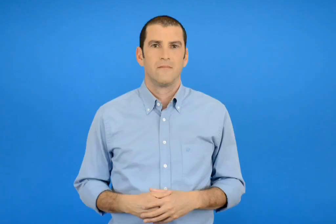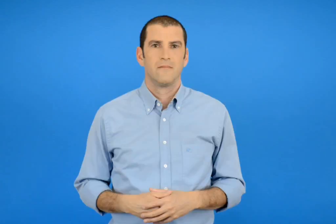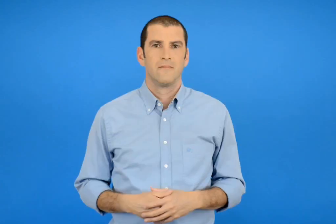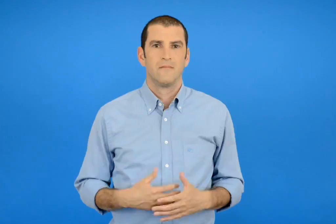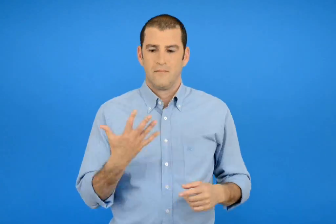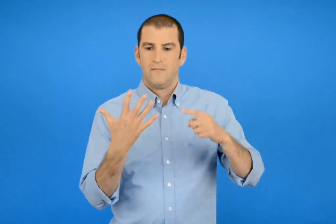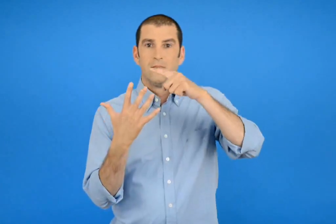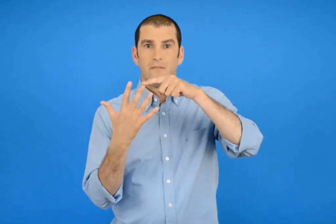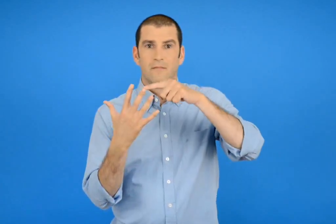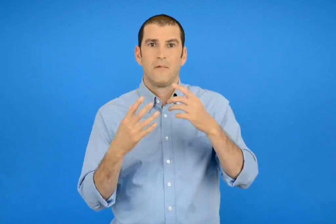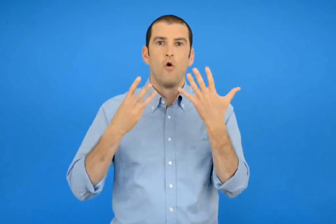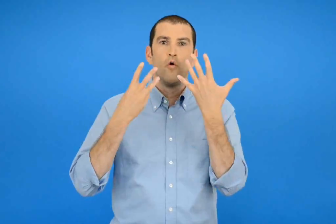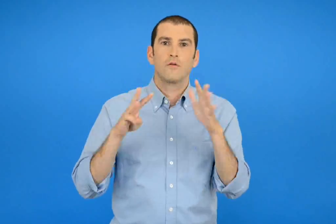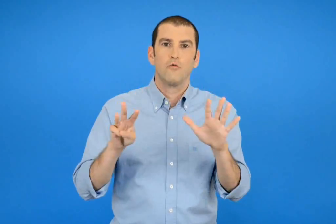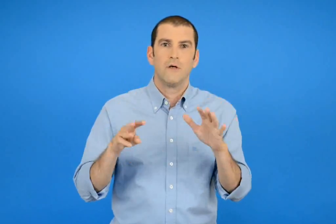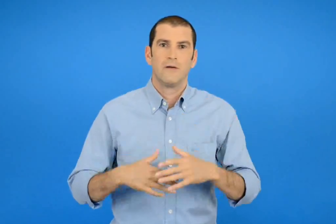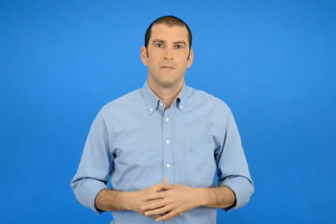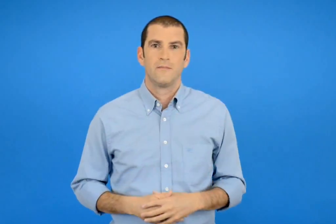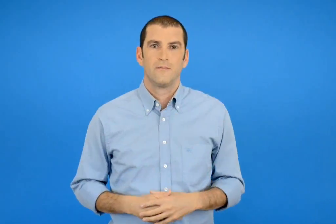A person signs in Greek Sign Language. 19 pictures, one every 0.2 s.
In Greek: 800 οχτακόσια
